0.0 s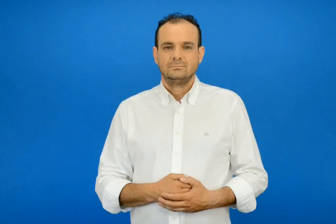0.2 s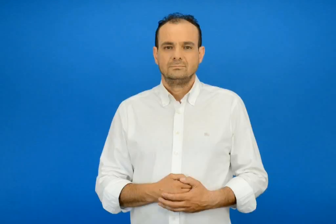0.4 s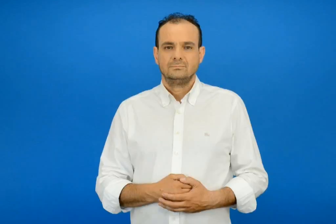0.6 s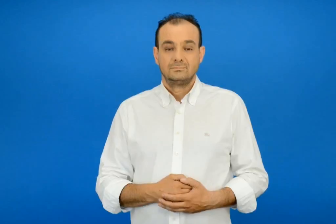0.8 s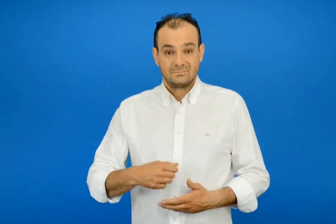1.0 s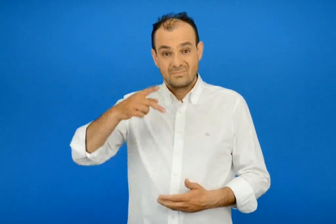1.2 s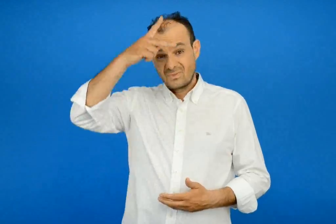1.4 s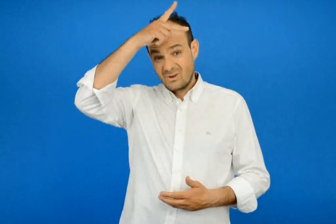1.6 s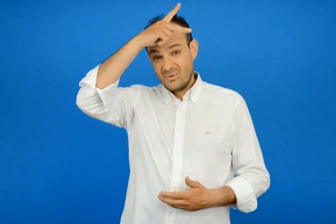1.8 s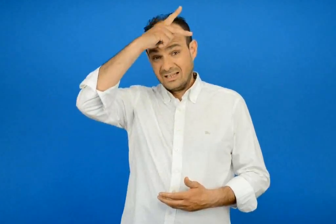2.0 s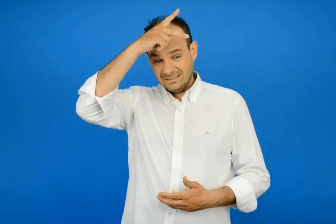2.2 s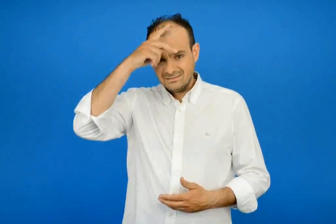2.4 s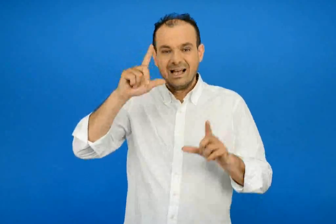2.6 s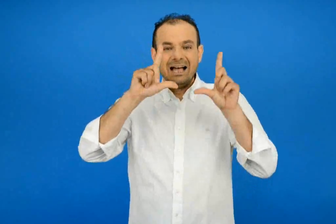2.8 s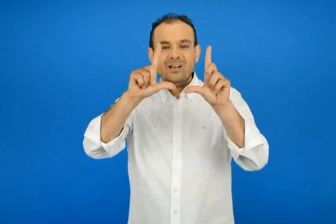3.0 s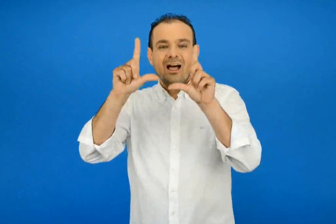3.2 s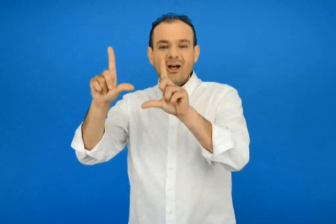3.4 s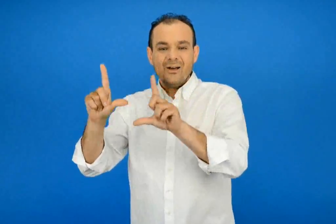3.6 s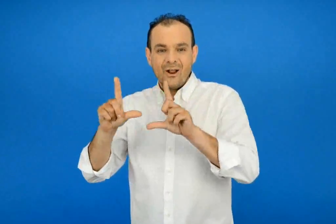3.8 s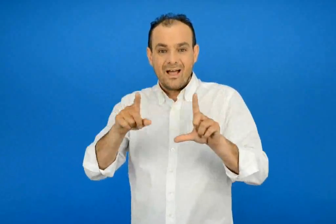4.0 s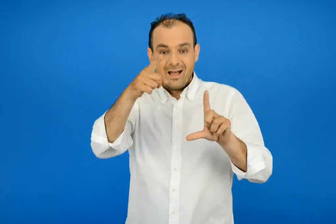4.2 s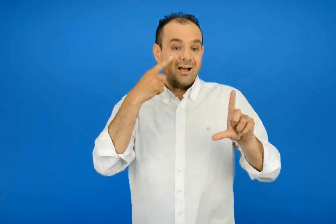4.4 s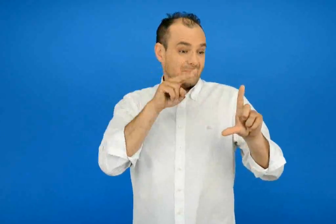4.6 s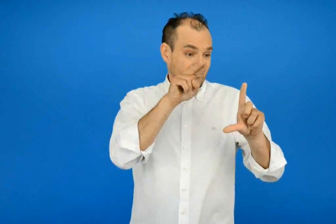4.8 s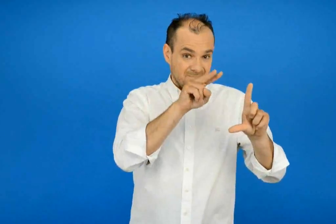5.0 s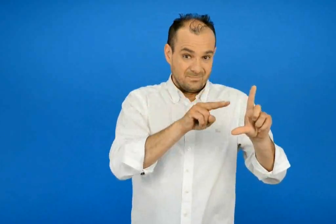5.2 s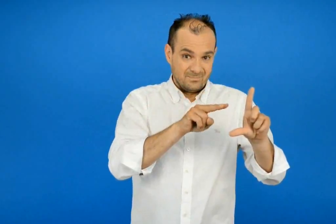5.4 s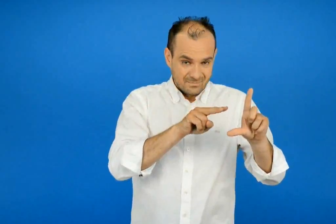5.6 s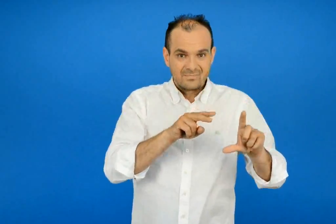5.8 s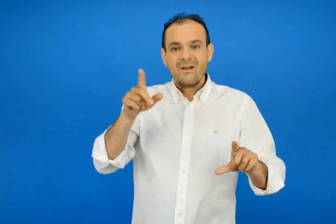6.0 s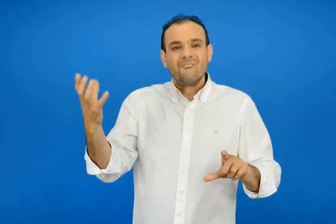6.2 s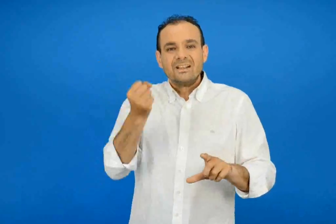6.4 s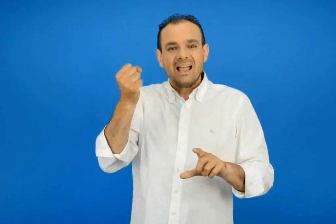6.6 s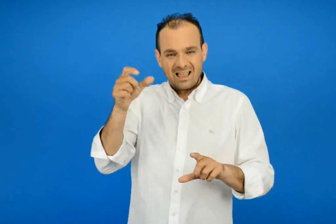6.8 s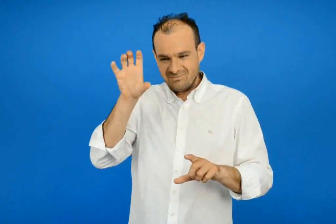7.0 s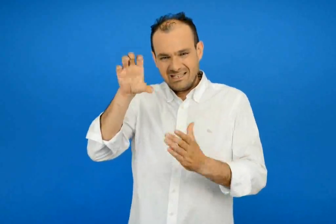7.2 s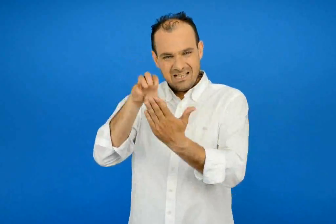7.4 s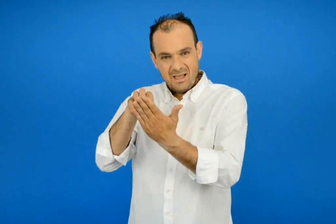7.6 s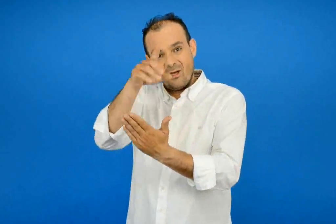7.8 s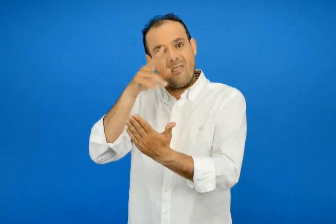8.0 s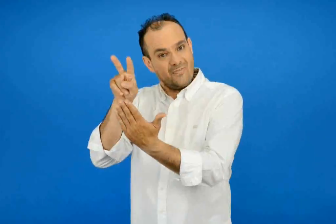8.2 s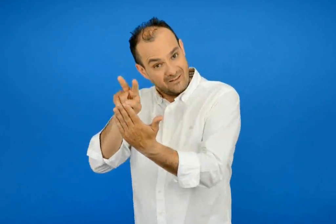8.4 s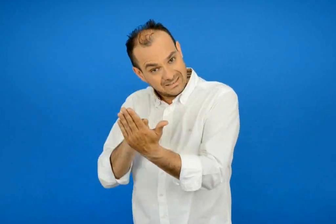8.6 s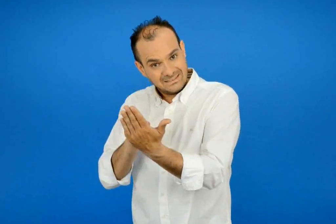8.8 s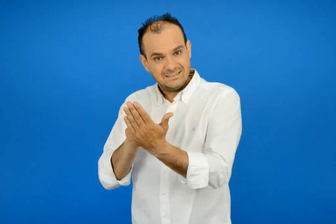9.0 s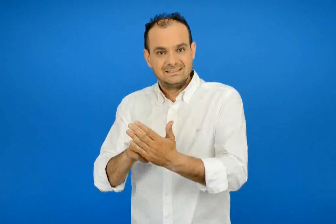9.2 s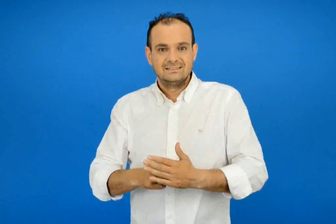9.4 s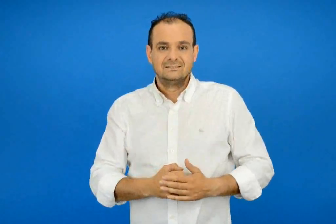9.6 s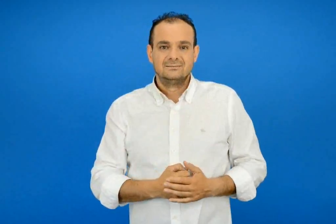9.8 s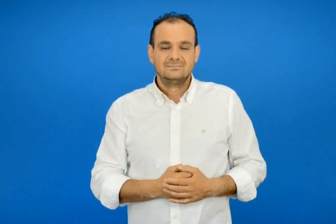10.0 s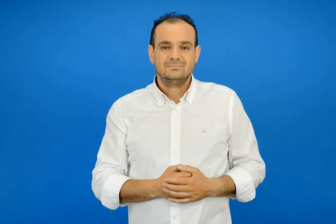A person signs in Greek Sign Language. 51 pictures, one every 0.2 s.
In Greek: διάβασε αυτά που βρήκε ο λουκάς και παρατήρησε τις φωτογραφίες
